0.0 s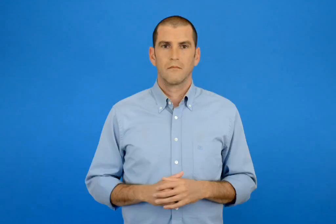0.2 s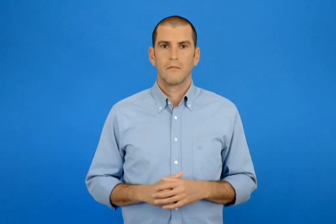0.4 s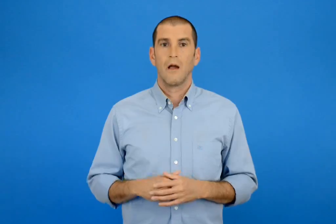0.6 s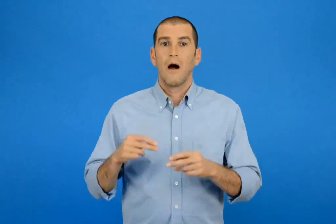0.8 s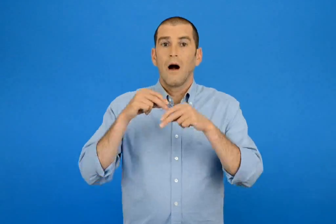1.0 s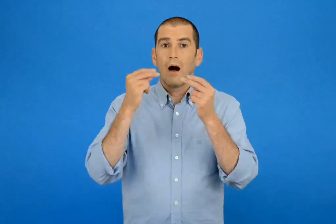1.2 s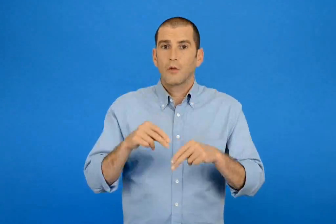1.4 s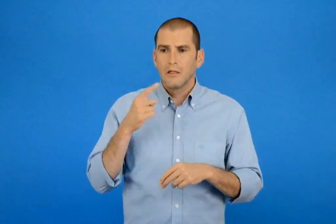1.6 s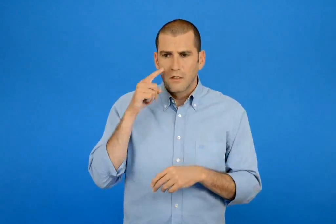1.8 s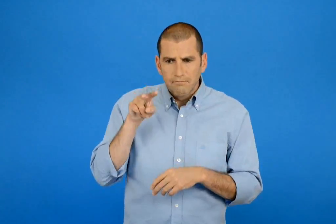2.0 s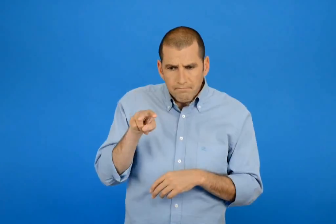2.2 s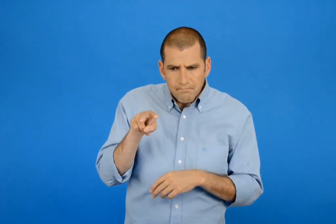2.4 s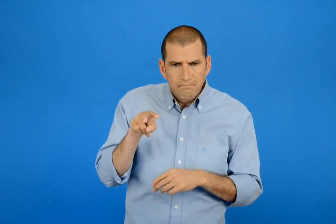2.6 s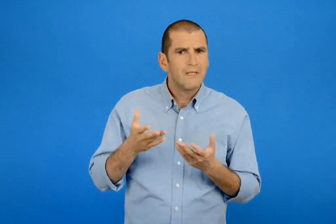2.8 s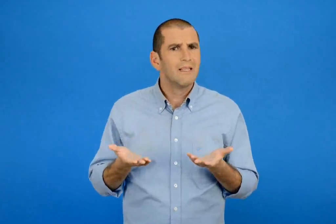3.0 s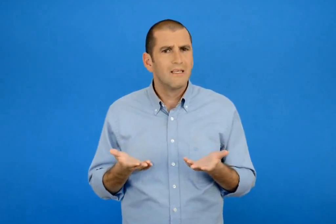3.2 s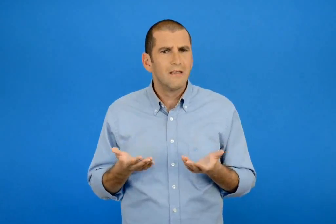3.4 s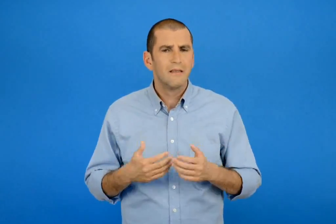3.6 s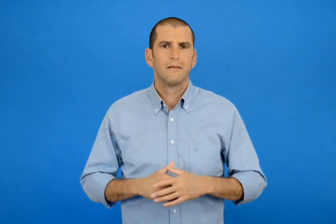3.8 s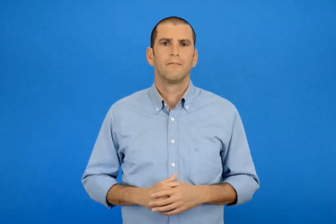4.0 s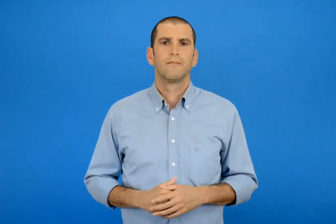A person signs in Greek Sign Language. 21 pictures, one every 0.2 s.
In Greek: τι παρατηρούμε για το αποτέλεσμα ;
